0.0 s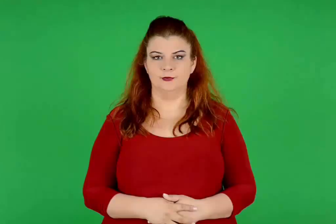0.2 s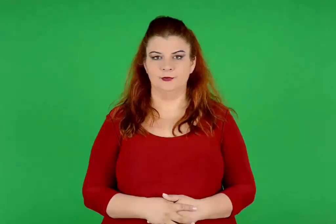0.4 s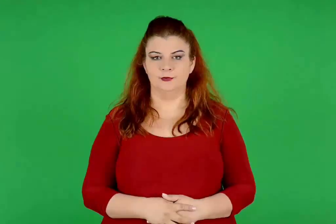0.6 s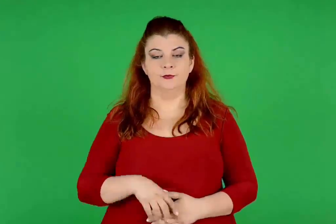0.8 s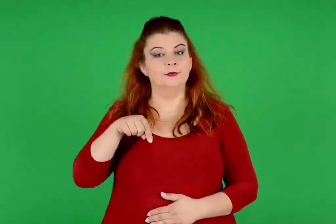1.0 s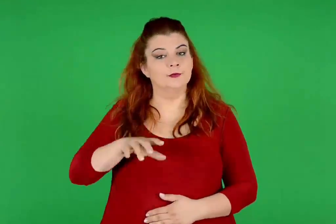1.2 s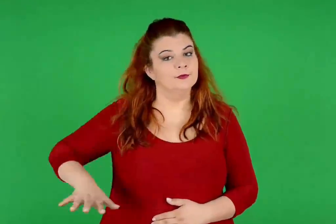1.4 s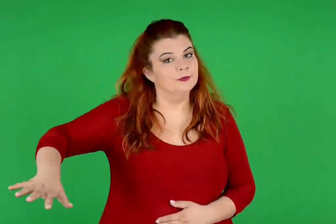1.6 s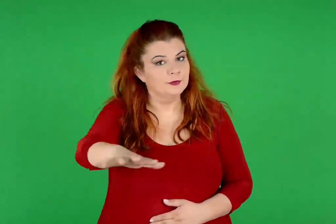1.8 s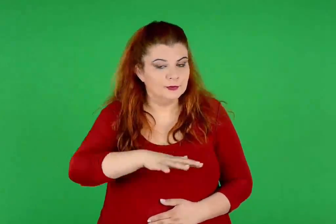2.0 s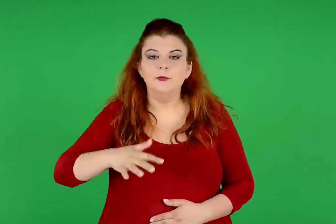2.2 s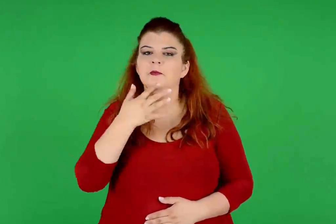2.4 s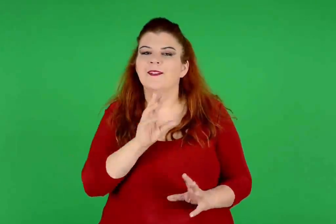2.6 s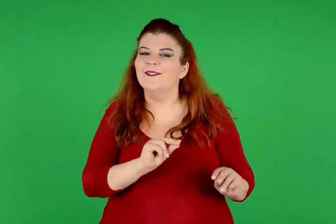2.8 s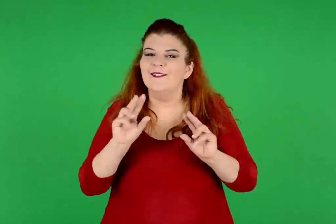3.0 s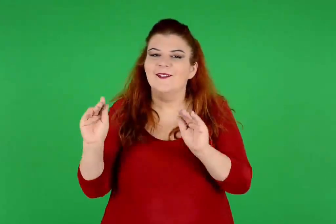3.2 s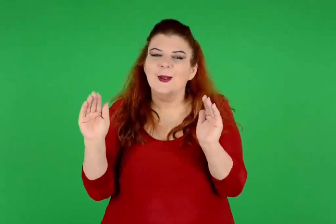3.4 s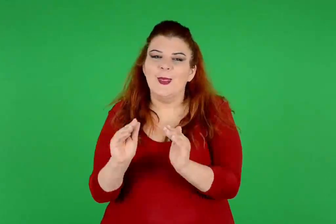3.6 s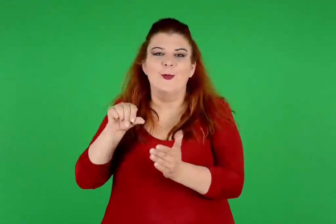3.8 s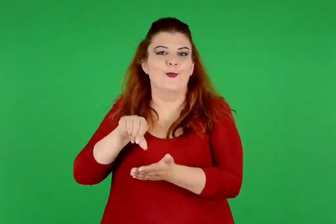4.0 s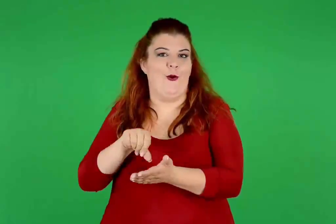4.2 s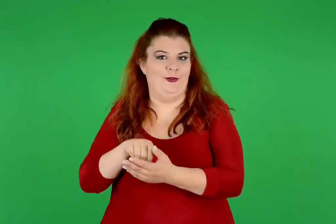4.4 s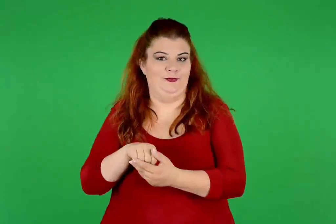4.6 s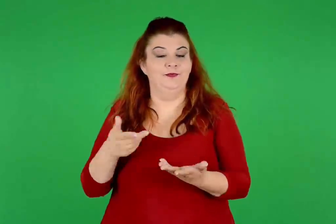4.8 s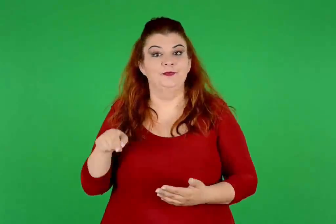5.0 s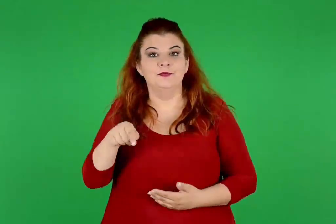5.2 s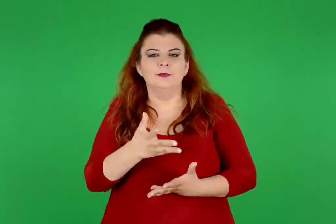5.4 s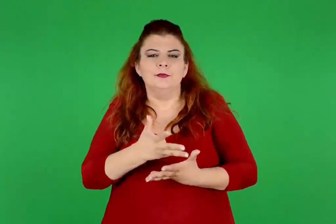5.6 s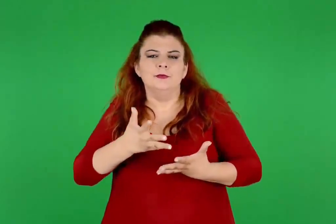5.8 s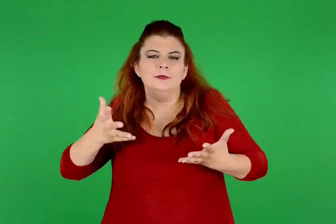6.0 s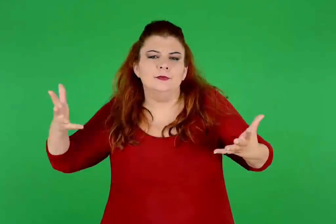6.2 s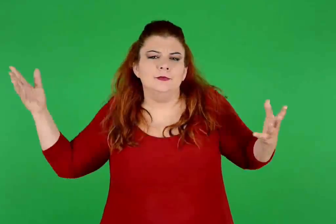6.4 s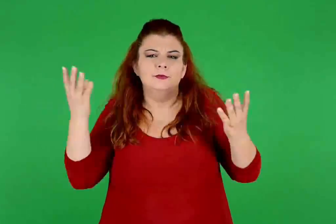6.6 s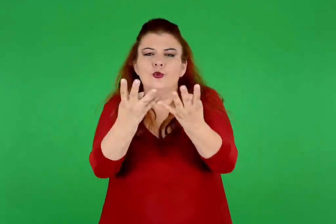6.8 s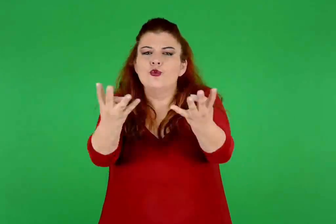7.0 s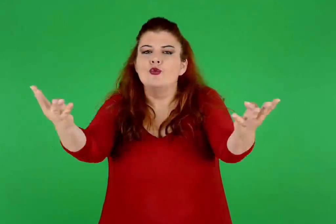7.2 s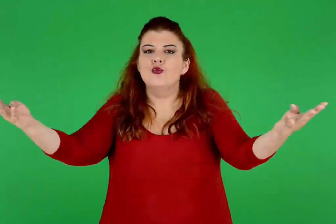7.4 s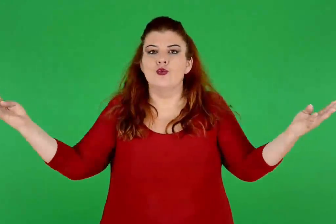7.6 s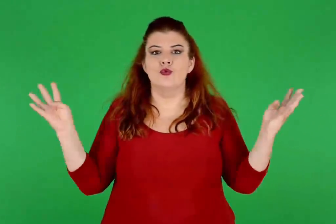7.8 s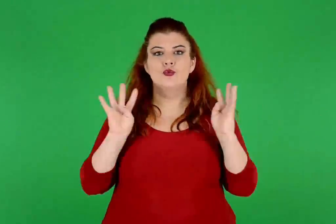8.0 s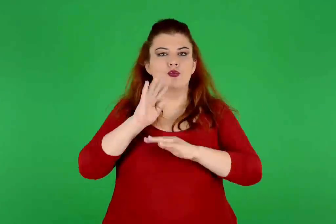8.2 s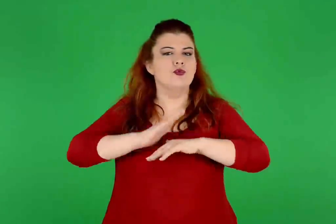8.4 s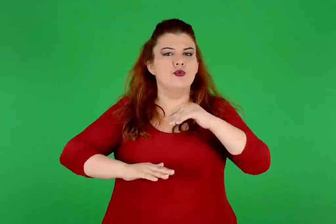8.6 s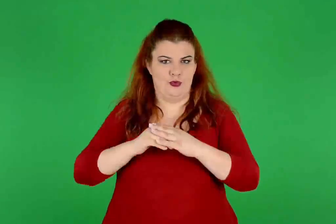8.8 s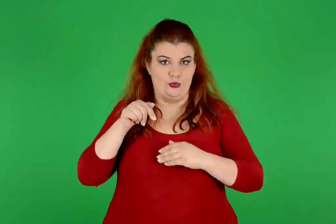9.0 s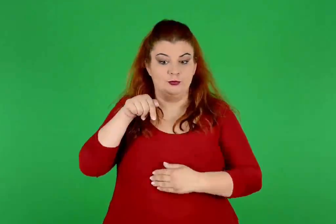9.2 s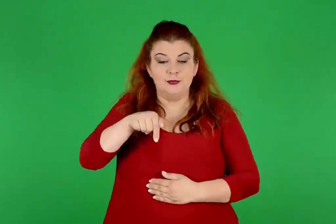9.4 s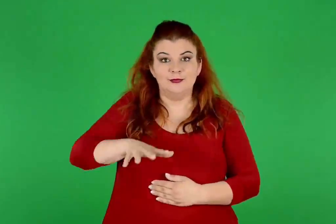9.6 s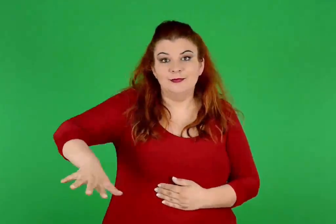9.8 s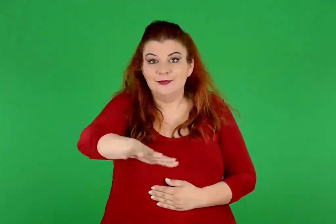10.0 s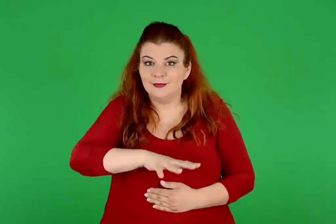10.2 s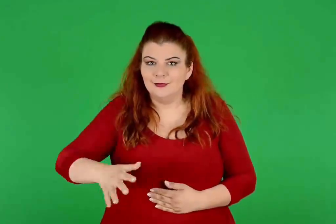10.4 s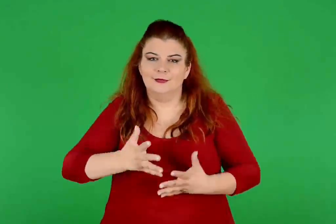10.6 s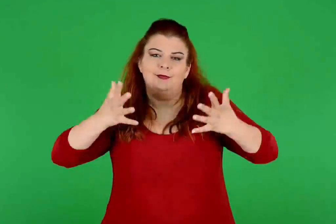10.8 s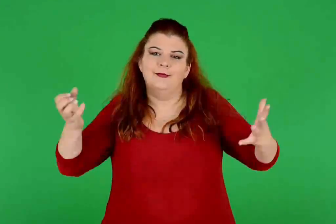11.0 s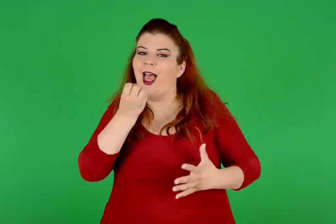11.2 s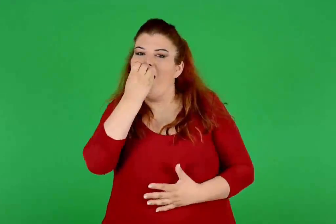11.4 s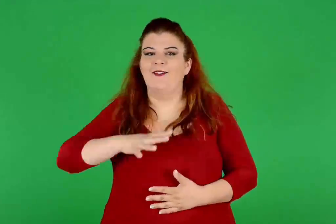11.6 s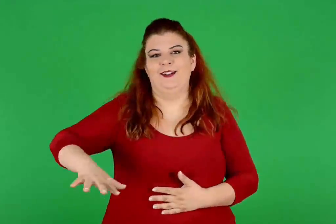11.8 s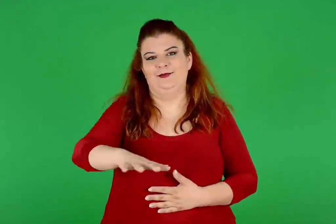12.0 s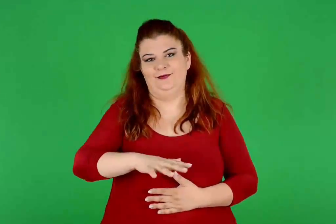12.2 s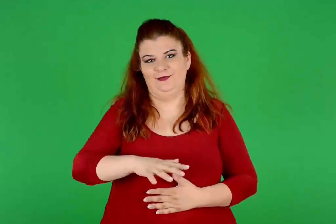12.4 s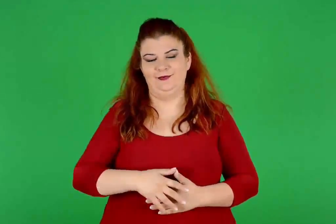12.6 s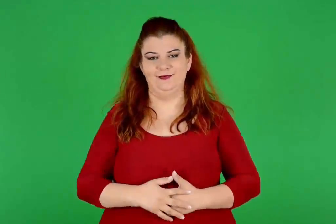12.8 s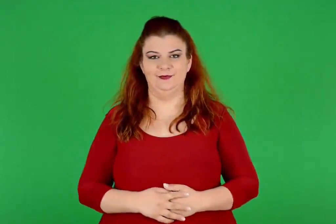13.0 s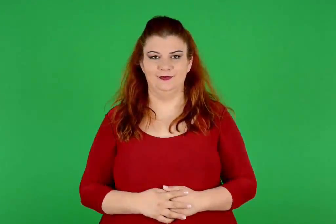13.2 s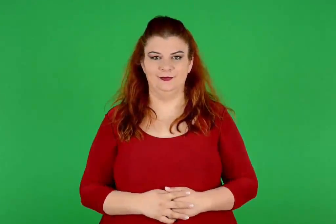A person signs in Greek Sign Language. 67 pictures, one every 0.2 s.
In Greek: έμοιαζε με μικρή πολιτεία. ήταν τεράστιο και κτισμένο γύρω από μια πολύ μεγάλη αυλή
